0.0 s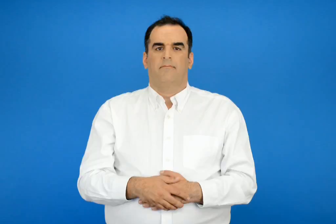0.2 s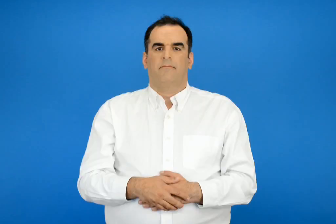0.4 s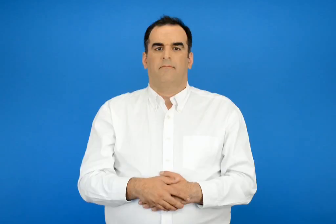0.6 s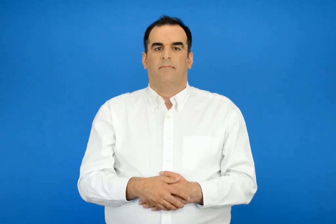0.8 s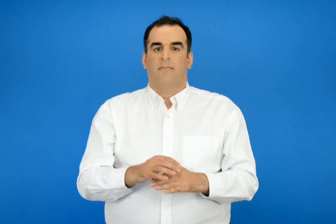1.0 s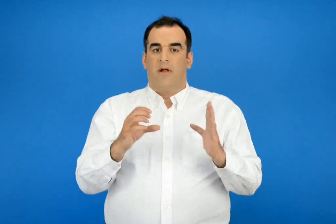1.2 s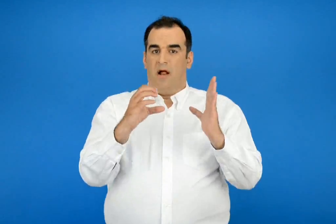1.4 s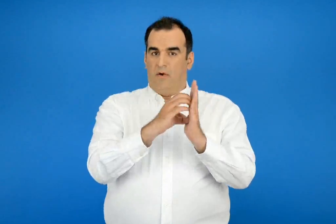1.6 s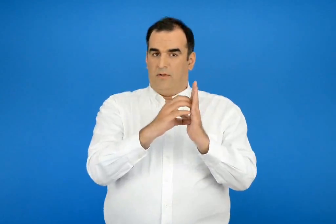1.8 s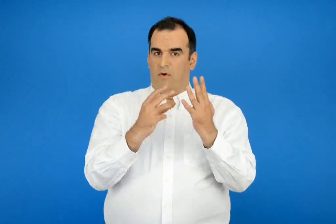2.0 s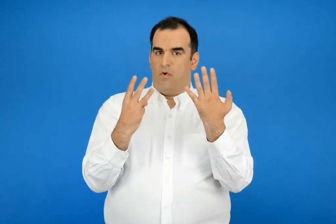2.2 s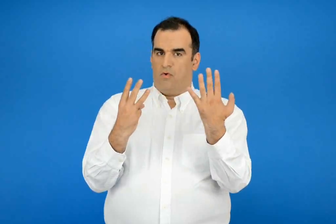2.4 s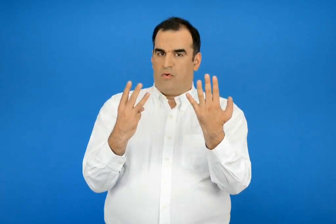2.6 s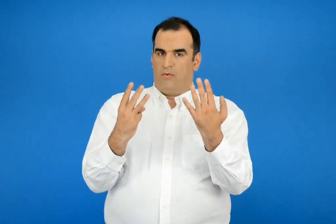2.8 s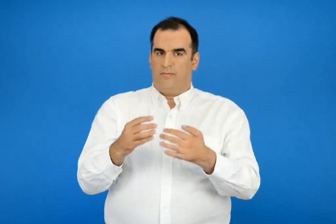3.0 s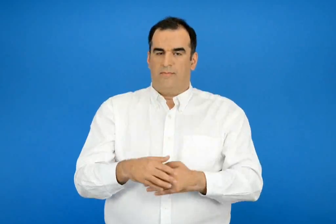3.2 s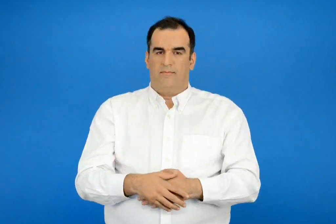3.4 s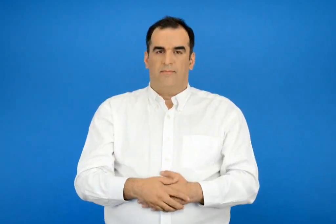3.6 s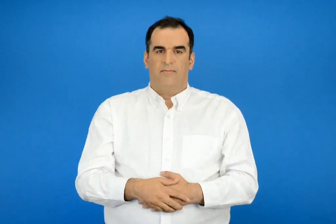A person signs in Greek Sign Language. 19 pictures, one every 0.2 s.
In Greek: ενότητα 8
